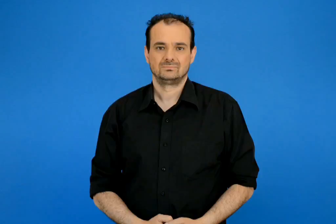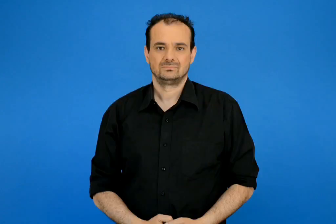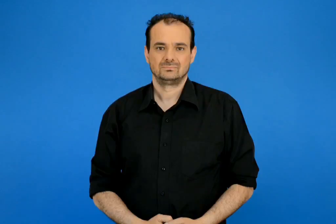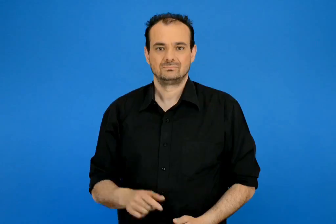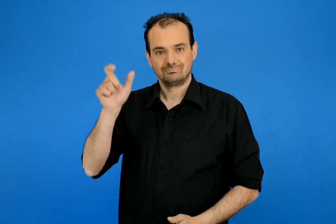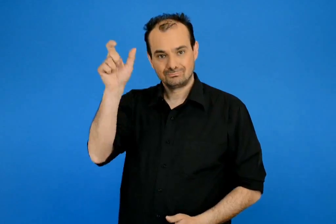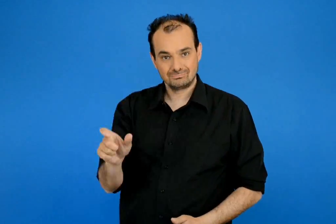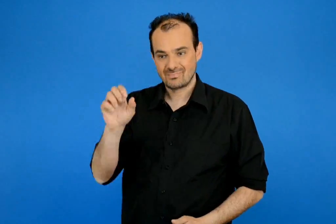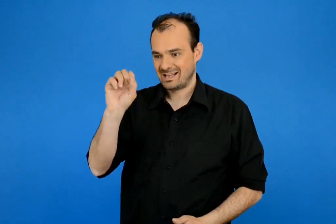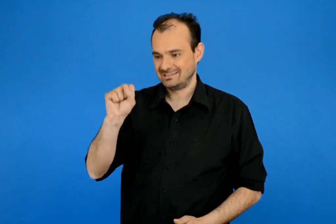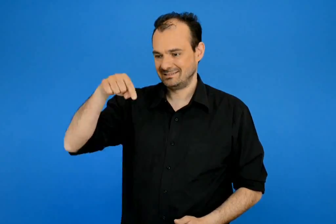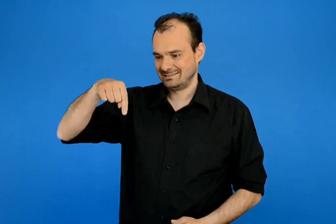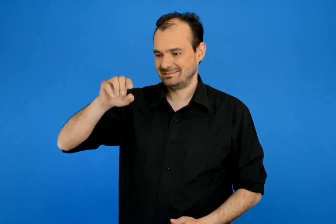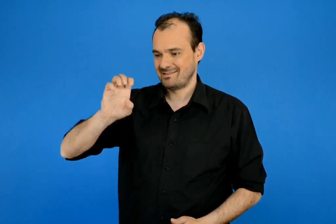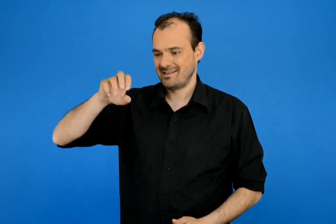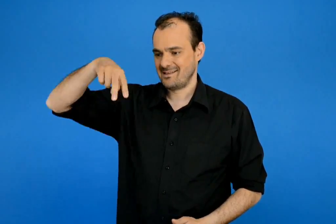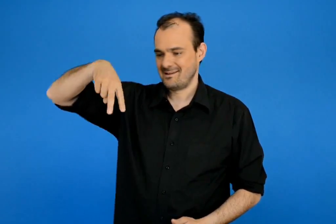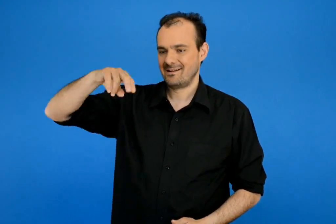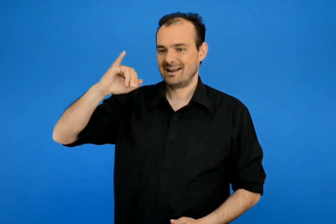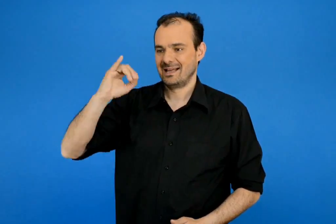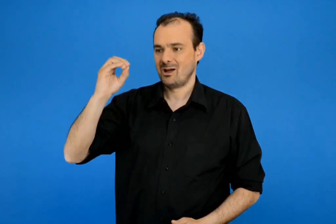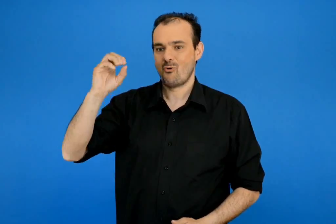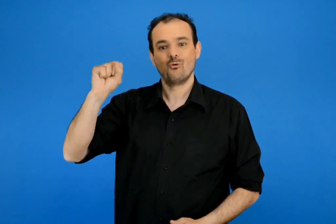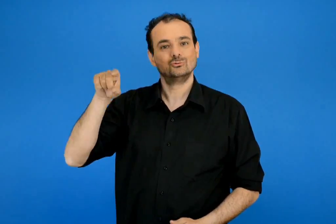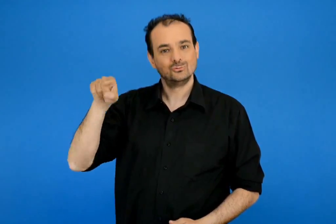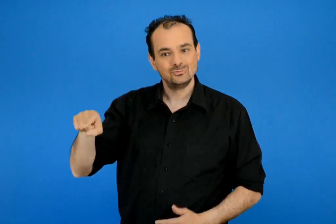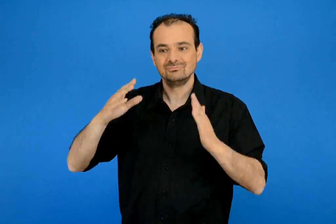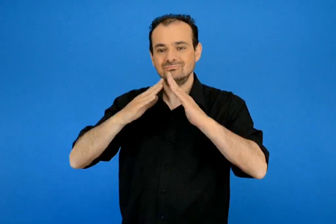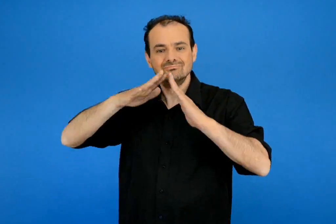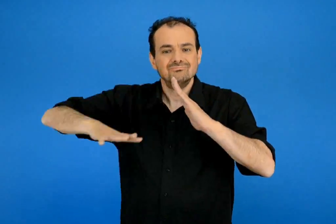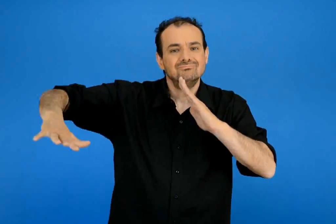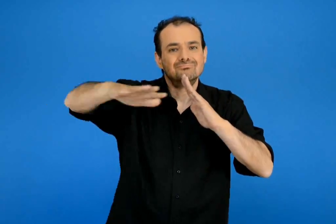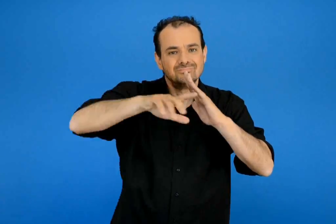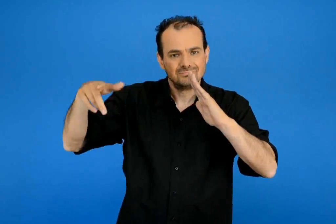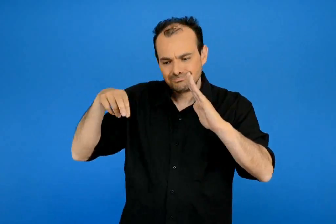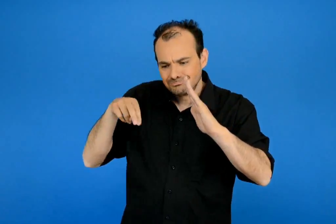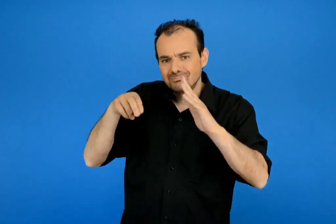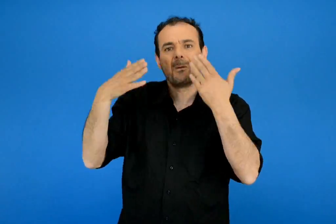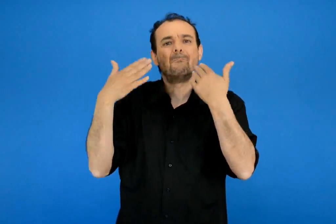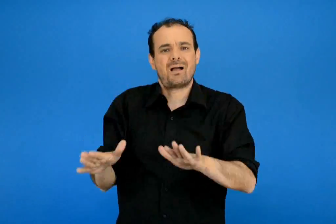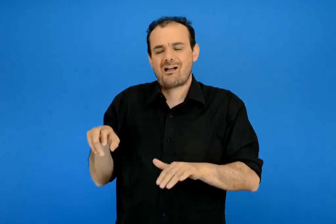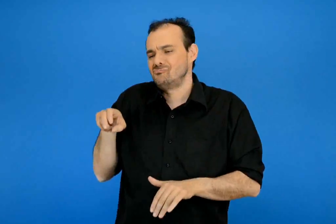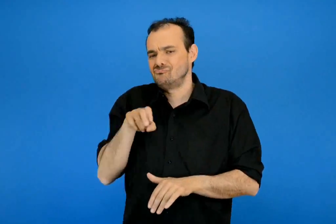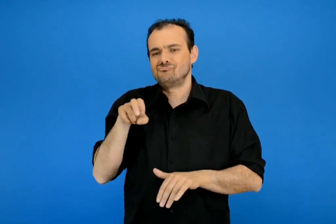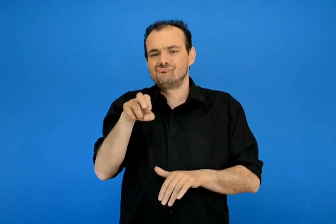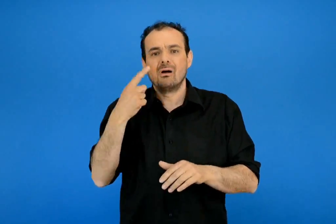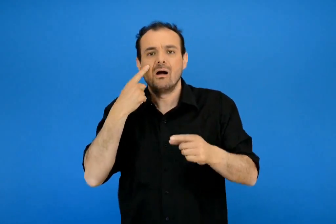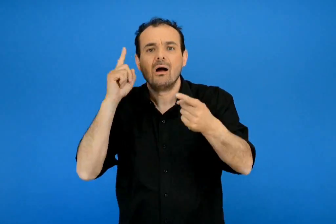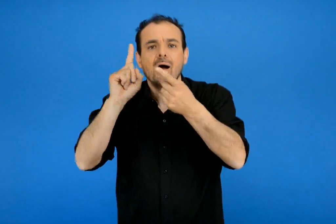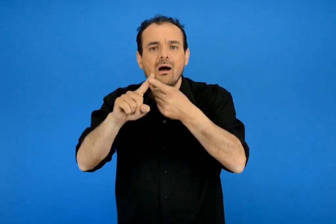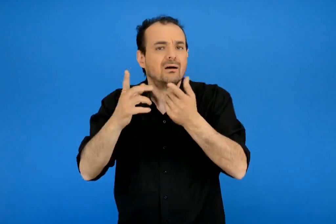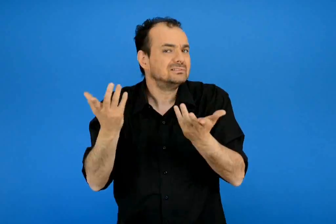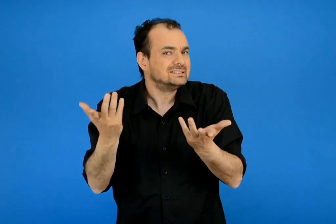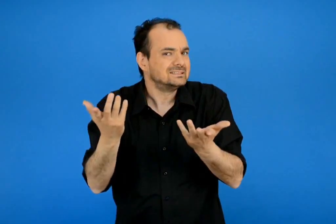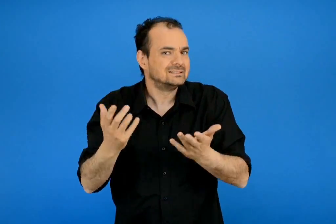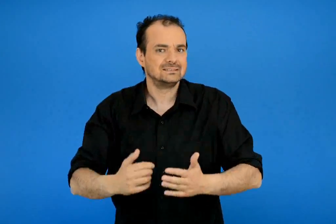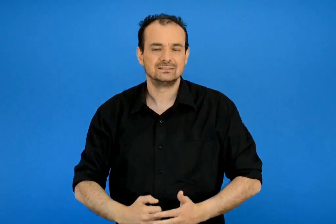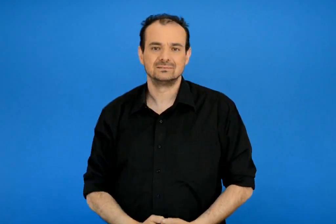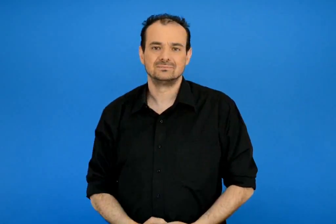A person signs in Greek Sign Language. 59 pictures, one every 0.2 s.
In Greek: τι συνάντησε ο στέλιος στον περίπατο που έκανε στη συνοικία του ;
